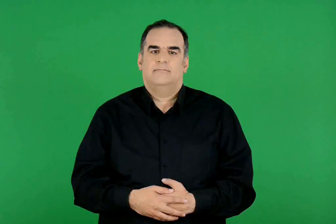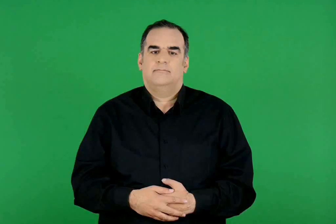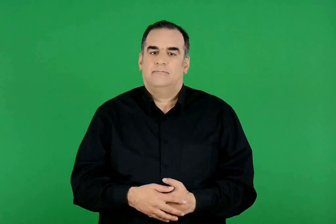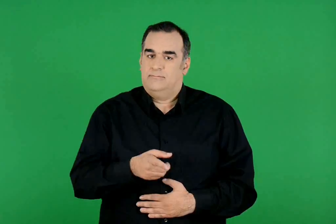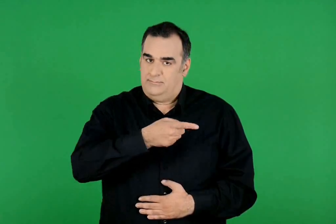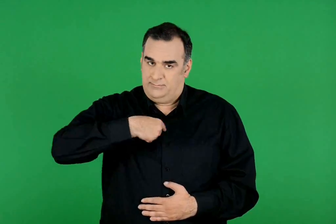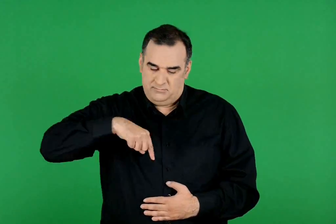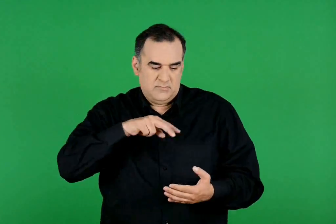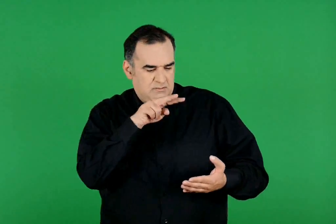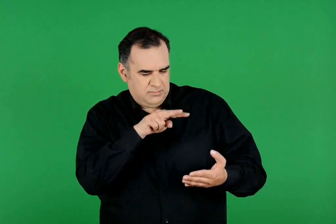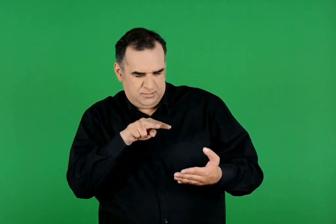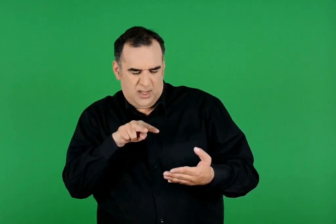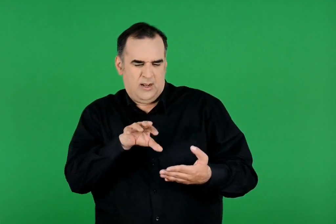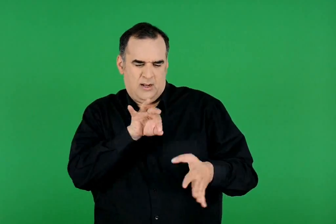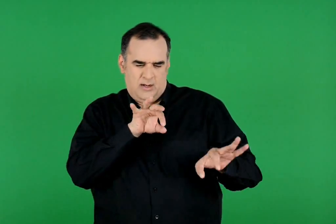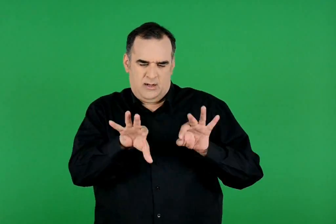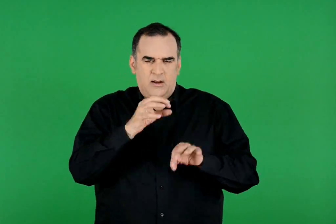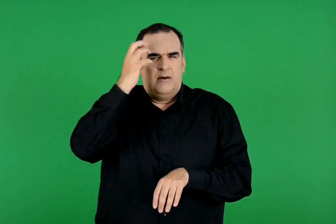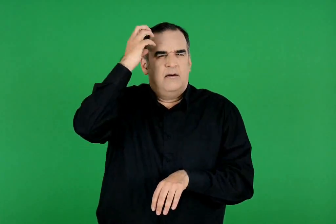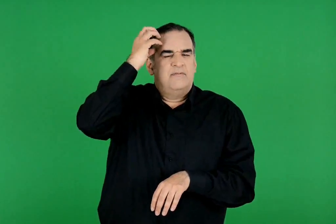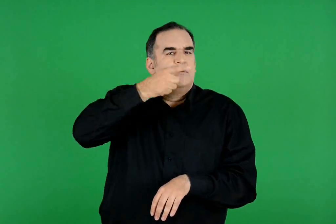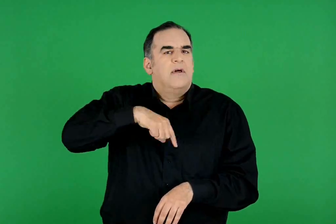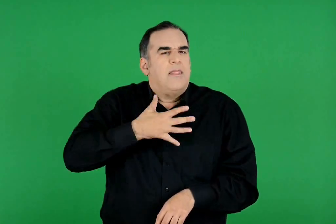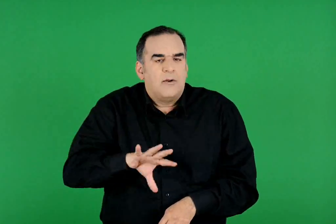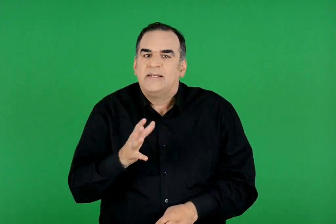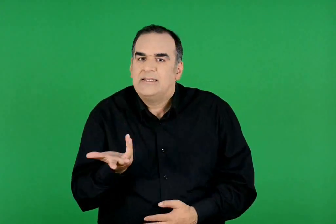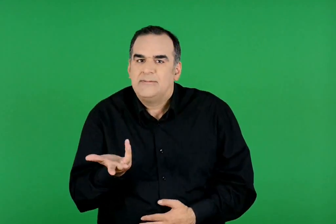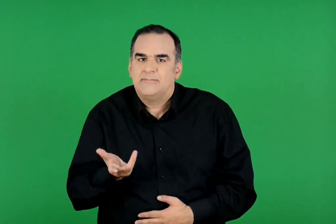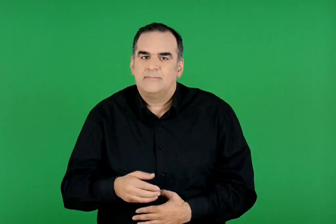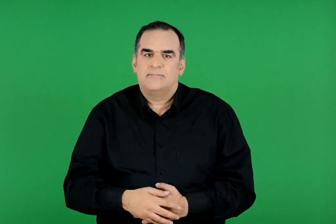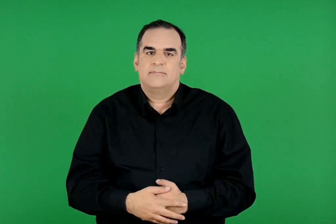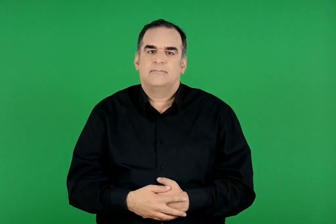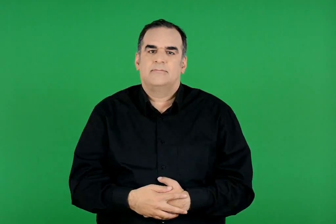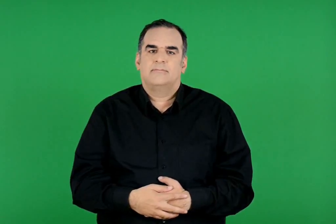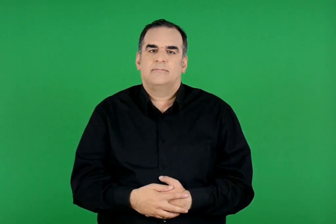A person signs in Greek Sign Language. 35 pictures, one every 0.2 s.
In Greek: τι θέλουμε να κρατήσουμε από όσα μελετήσαμε ;
